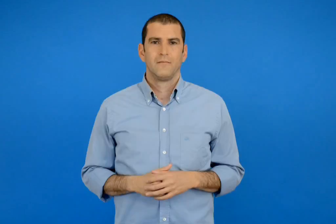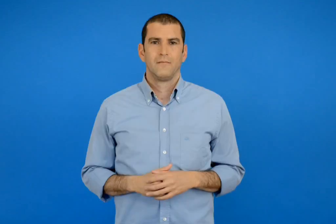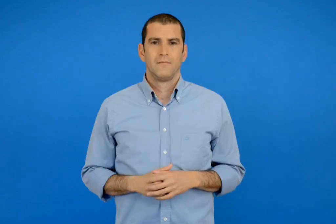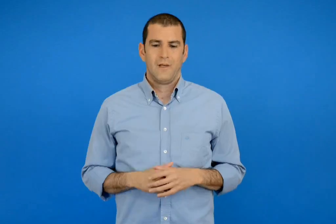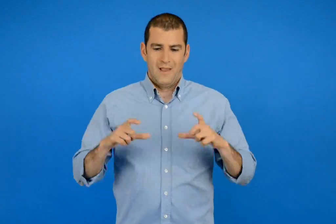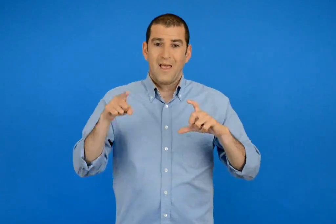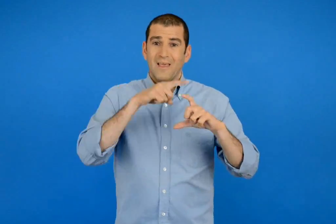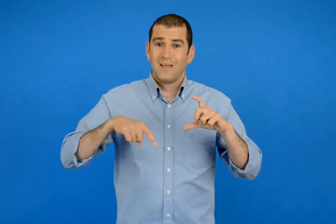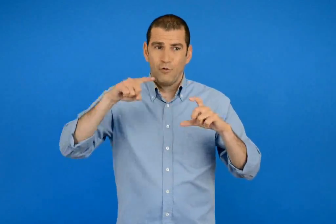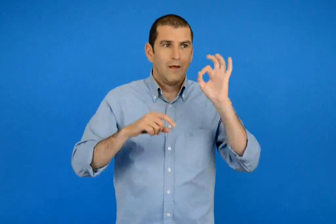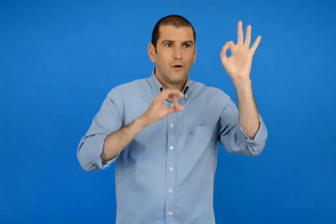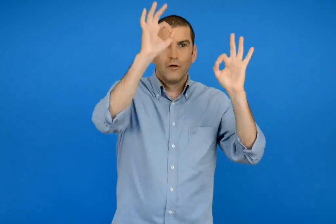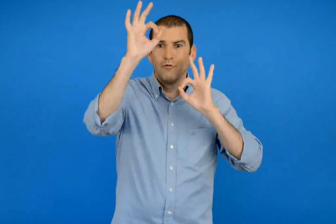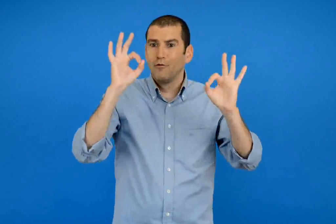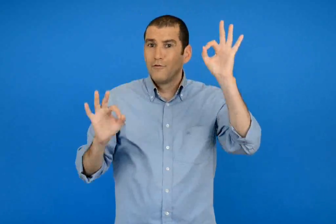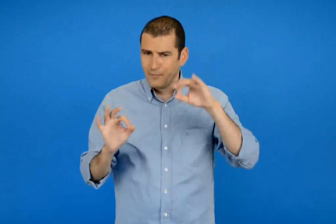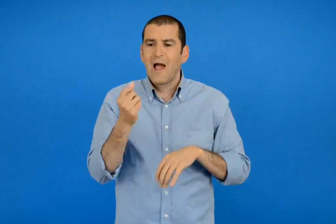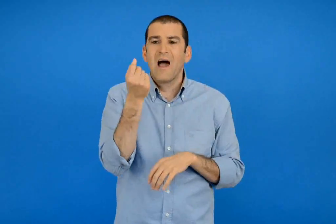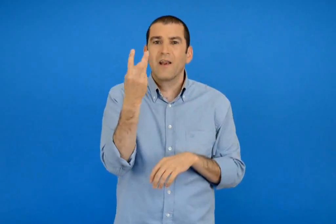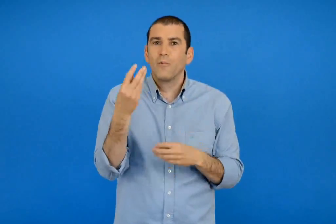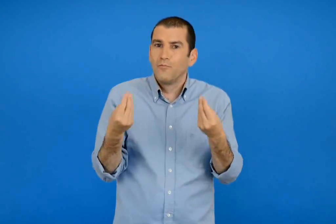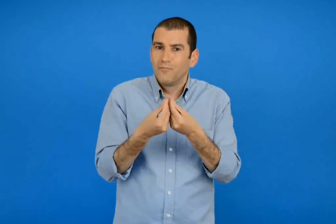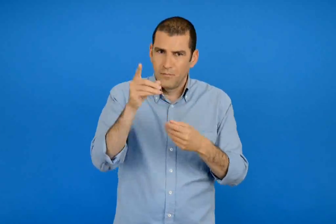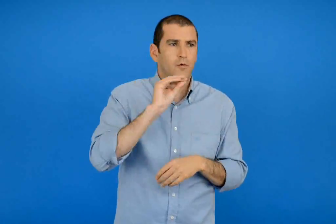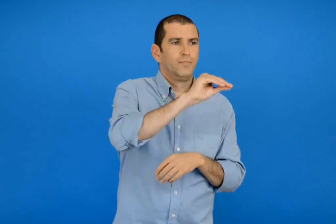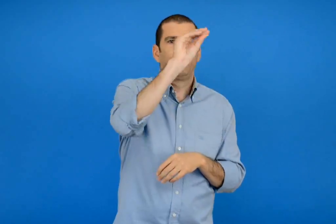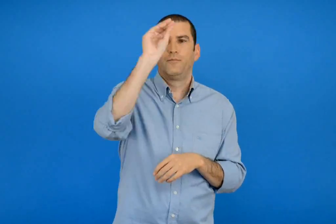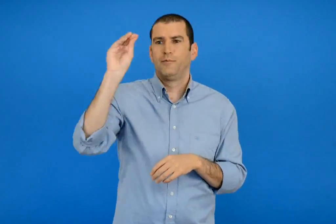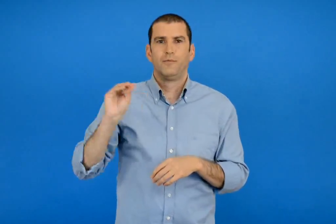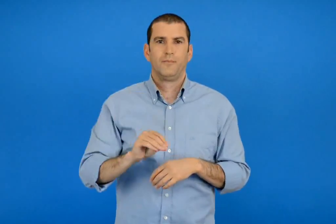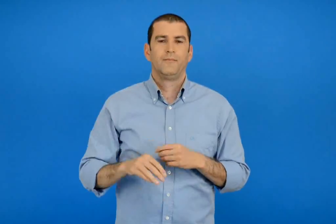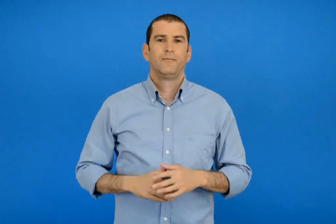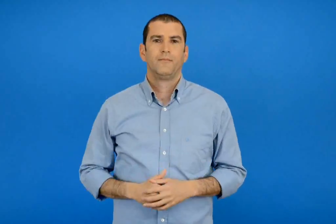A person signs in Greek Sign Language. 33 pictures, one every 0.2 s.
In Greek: να βάλεις σε κάθε κύκλο τον αριθμό που ταιριάζει
